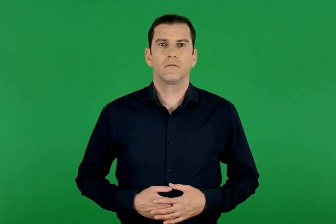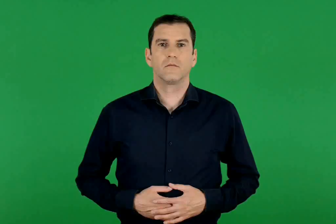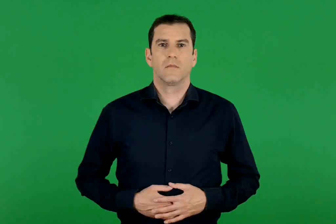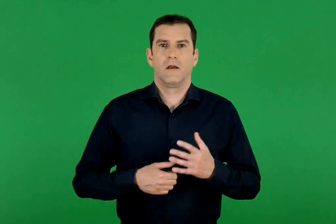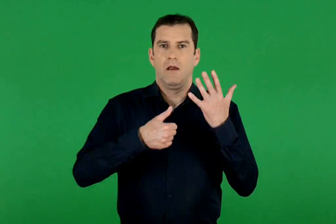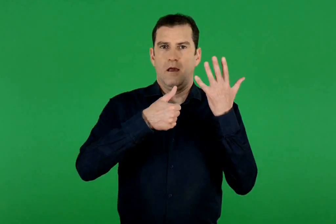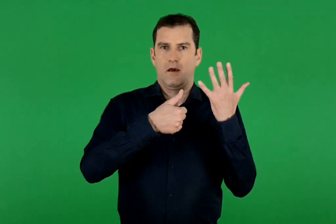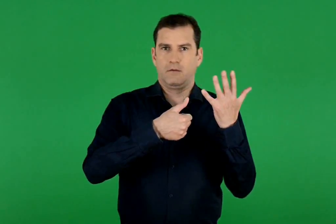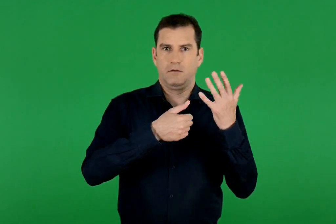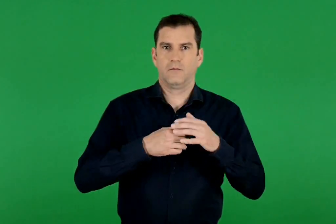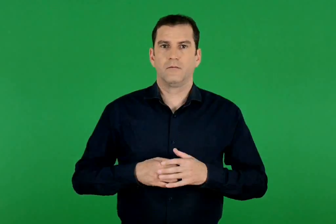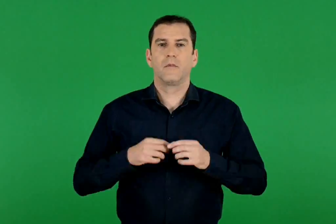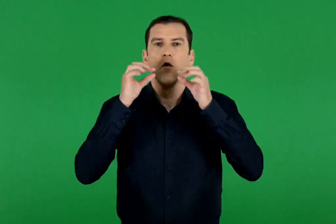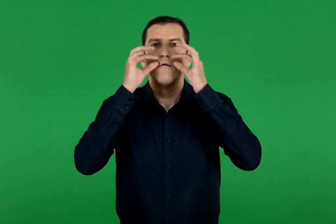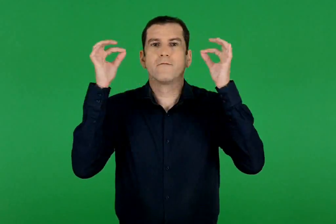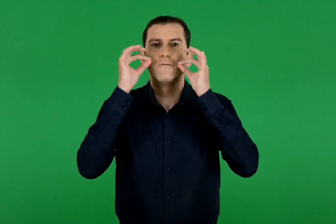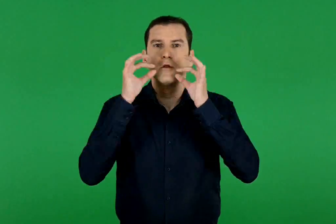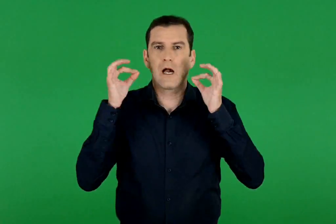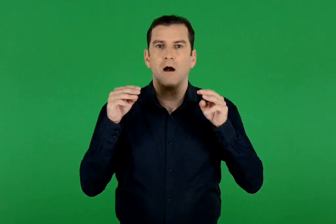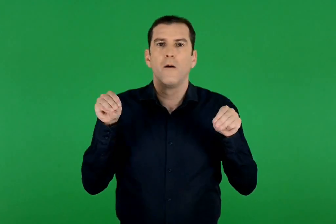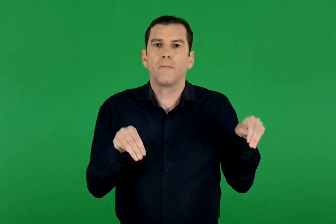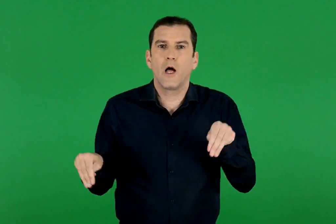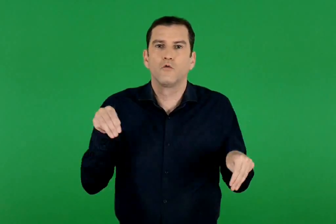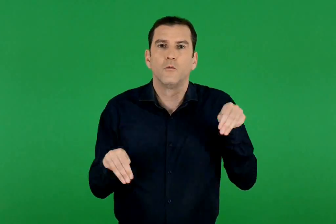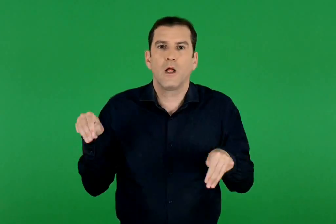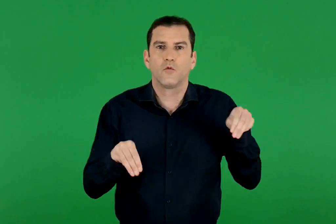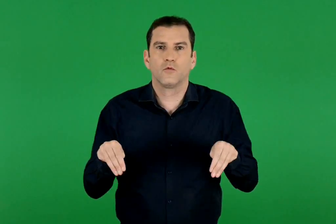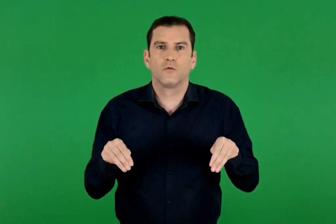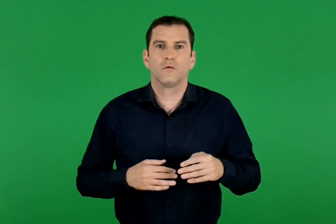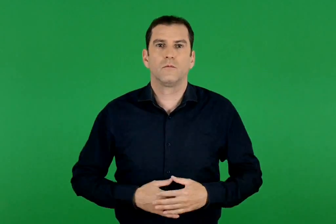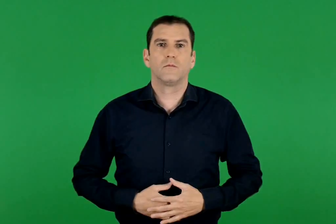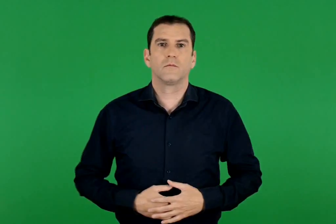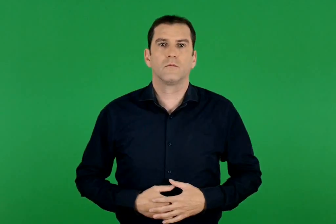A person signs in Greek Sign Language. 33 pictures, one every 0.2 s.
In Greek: 6. φώκια μονάχους μονάχους
